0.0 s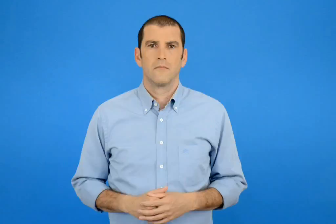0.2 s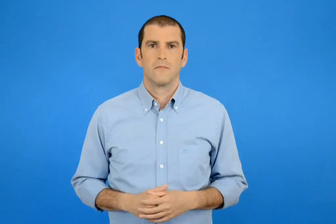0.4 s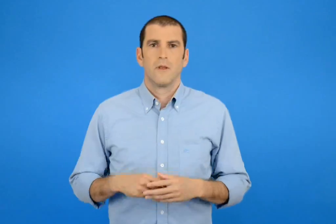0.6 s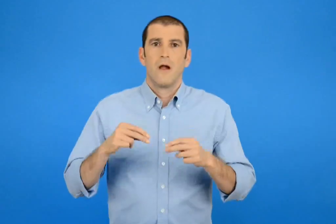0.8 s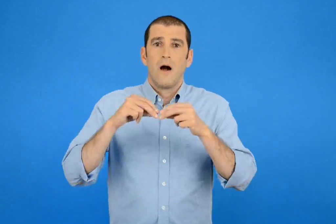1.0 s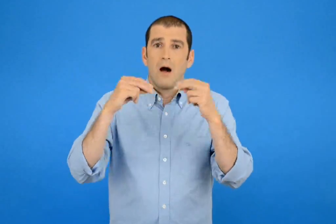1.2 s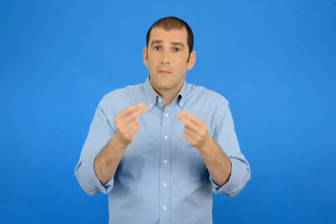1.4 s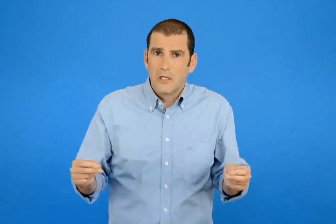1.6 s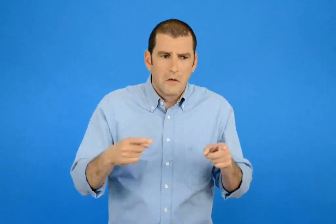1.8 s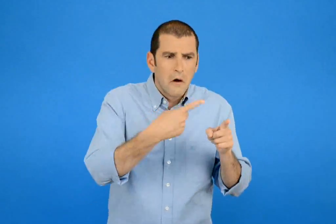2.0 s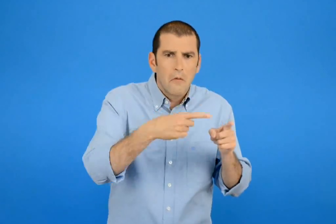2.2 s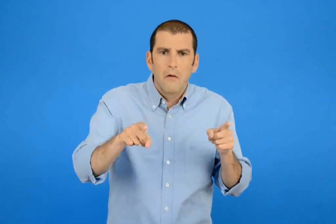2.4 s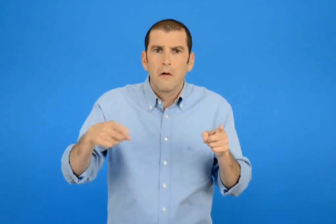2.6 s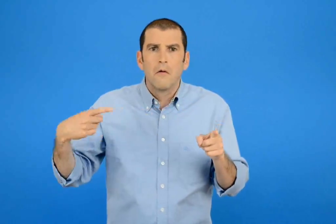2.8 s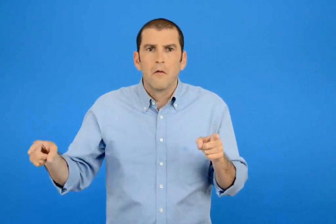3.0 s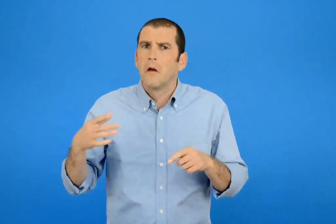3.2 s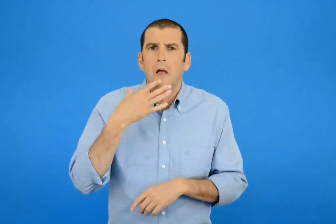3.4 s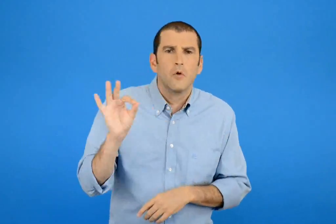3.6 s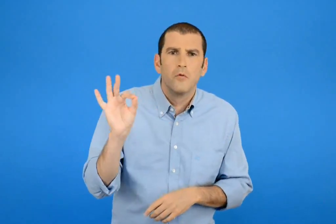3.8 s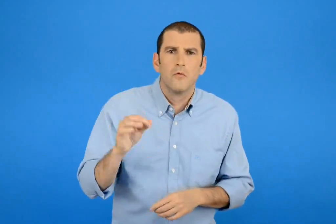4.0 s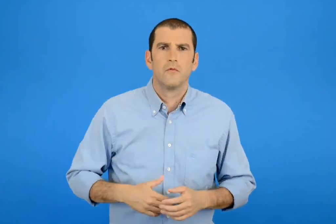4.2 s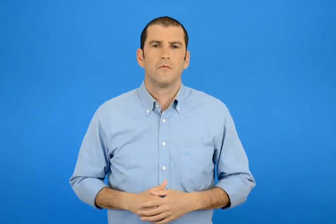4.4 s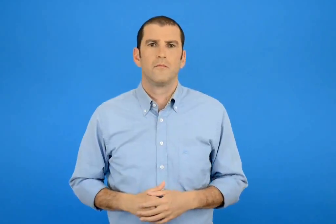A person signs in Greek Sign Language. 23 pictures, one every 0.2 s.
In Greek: γιατι βρήκαν διαφορετικό αποτέλεσμα ;
